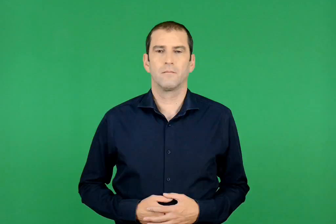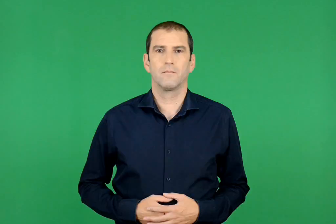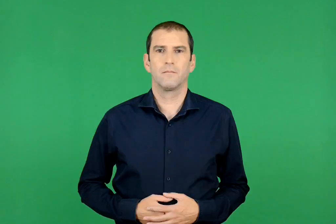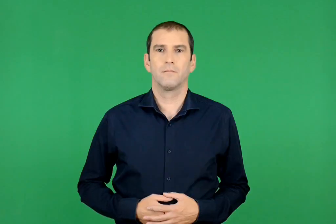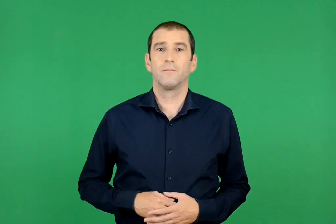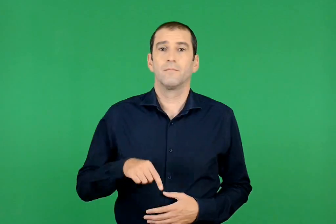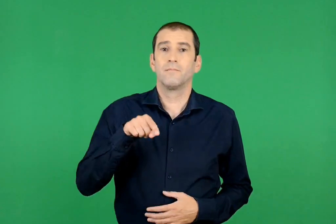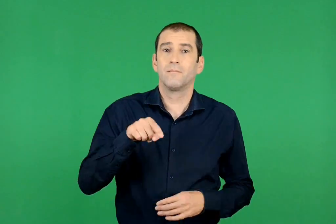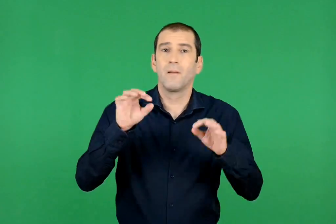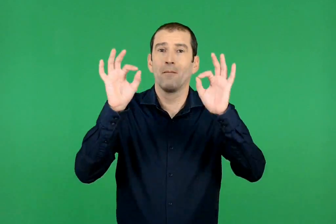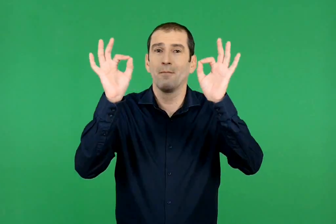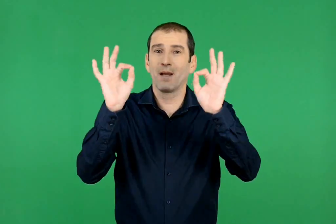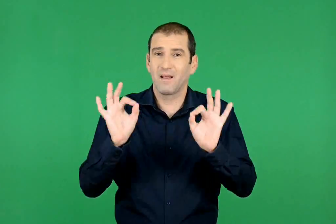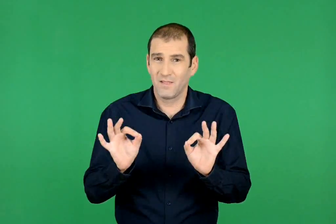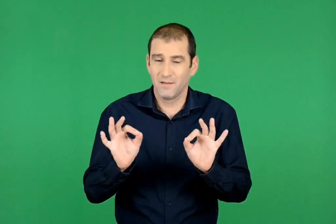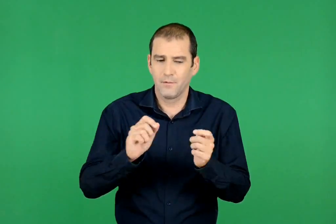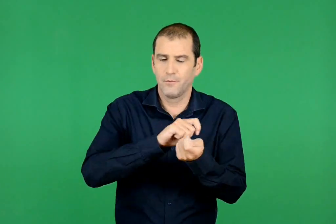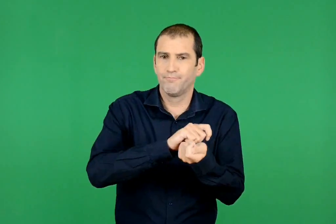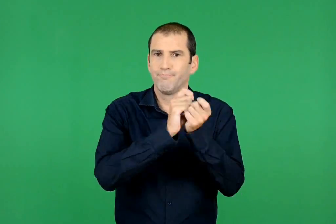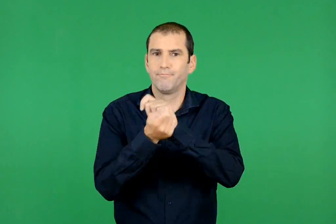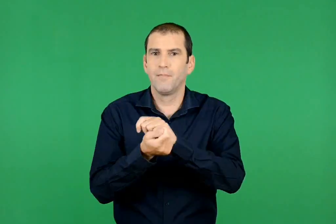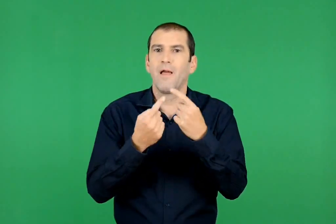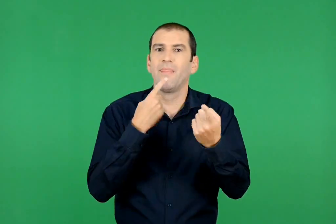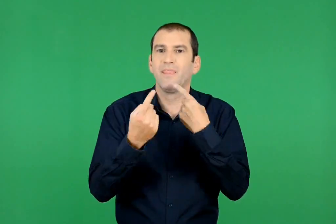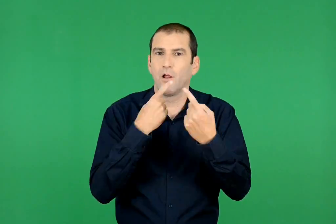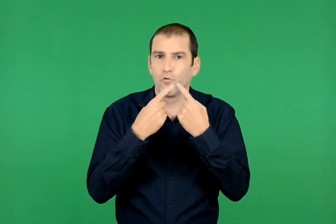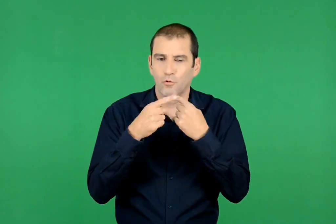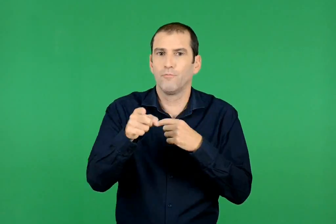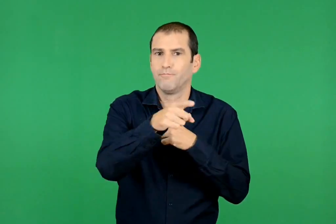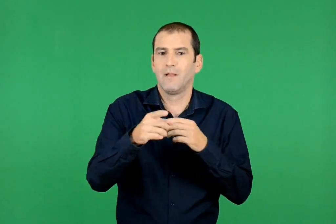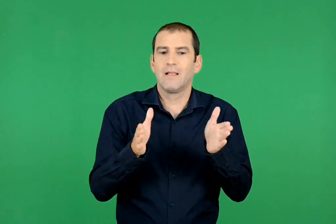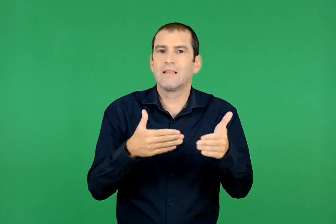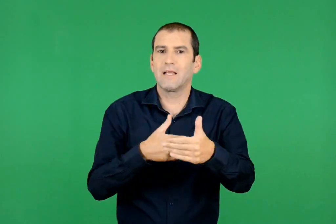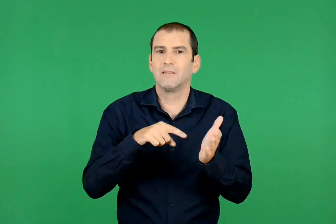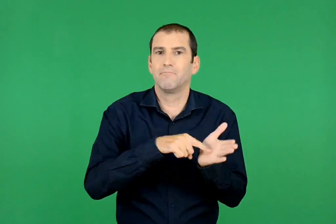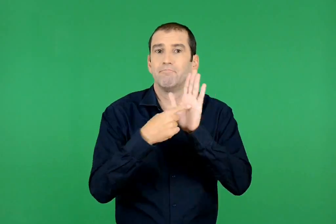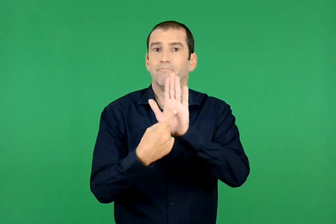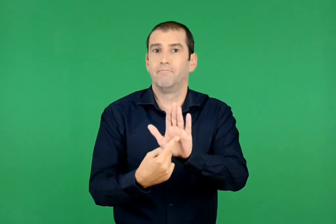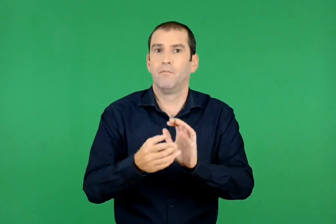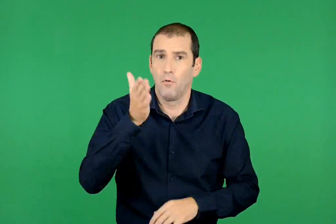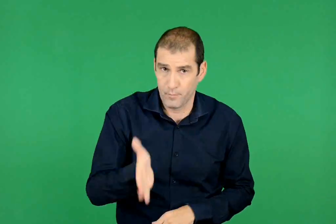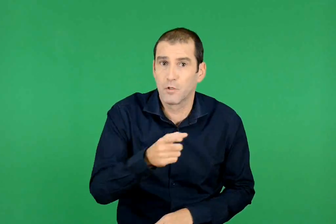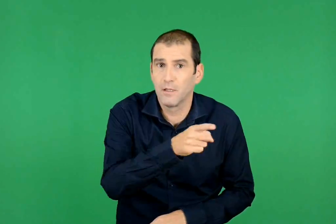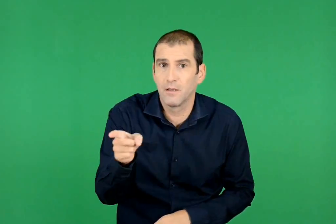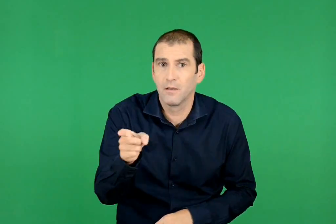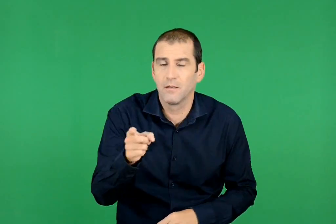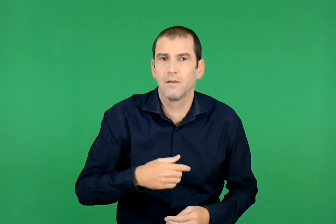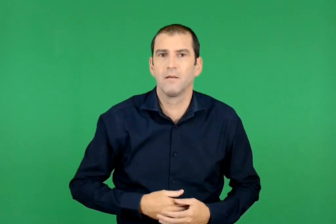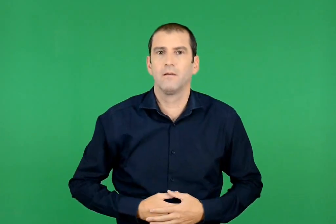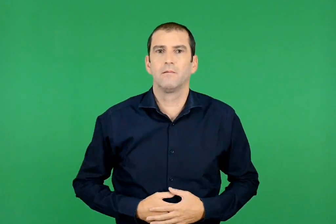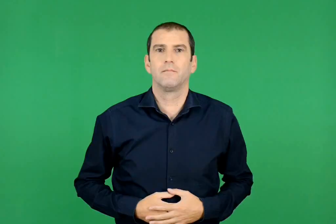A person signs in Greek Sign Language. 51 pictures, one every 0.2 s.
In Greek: μπορείτε να μετατρέψετε την περιγραφή σε διάλογο και να τον παρουσιάσετε στην τάξη ;
